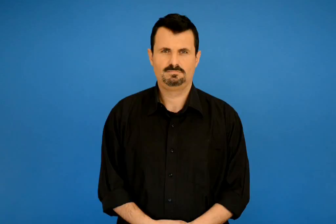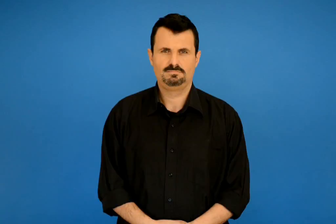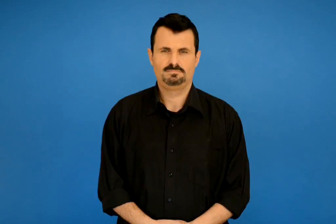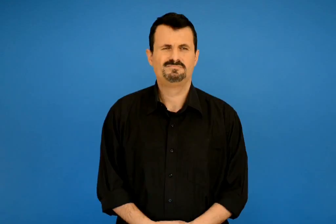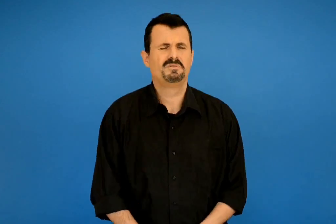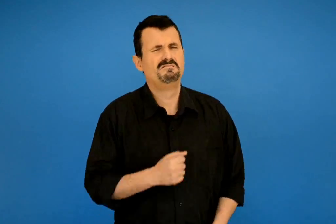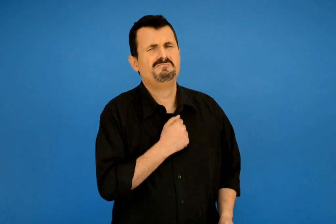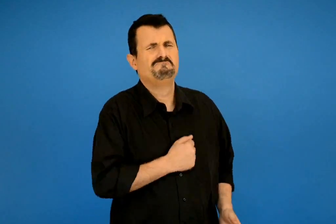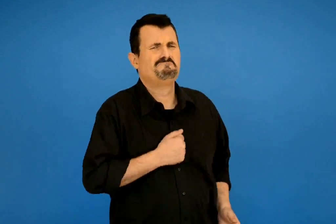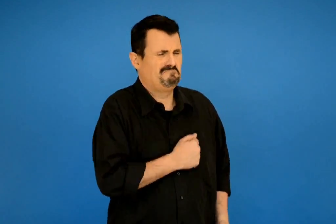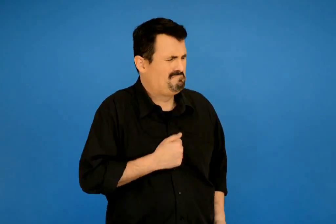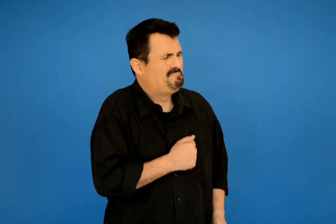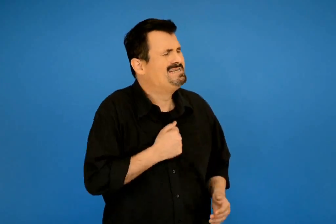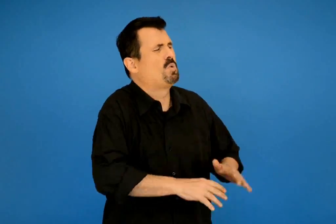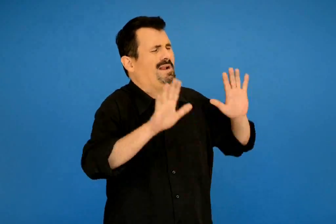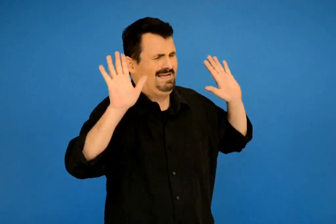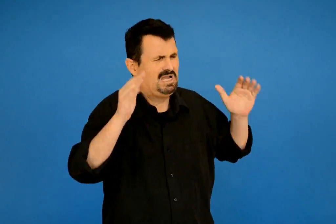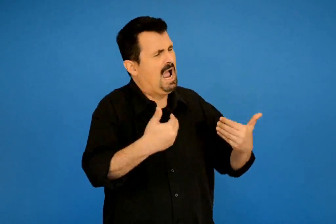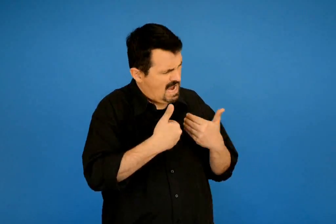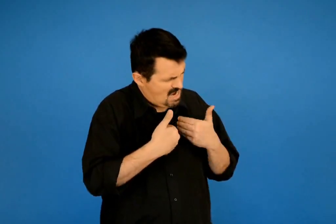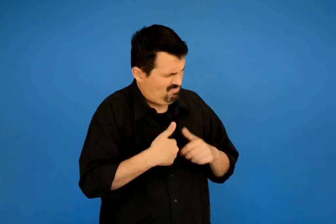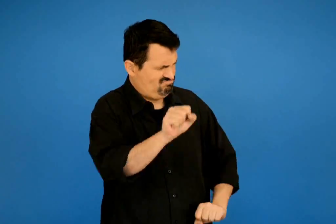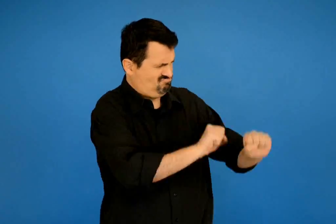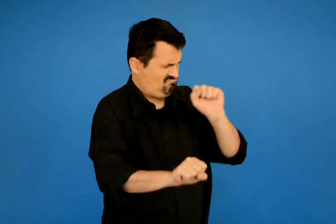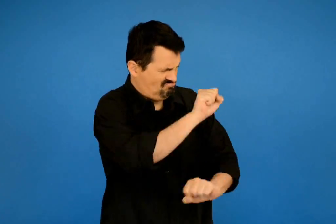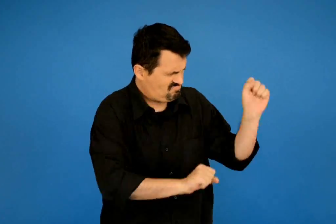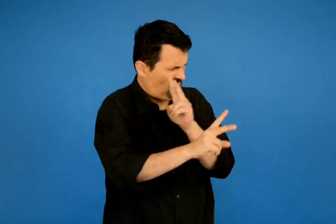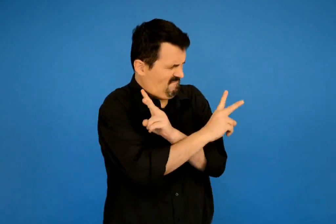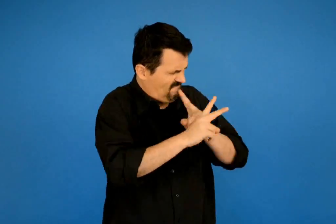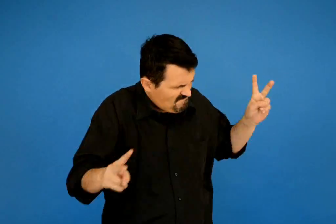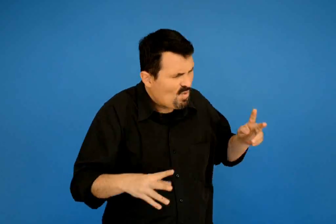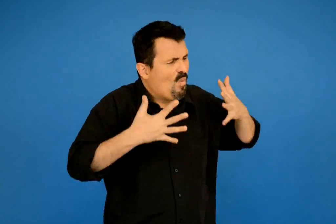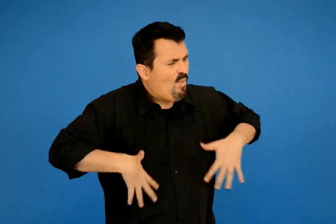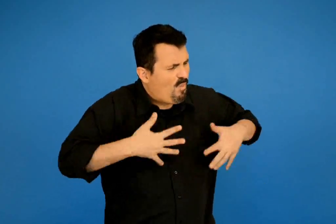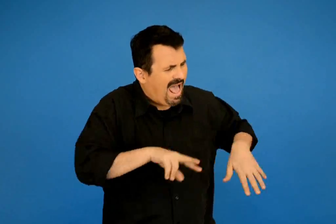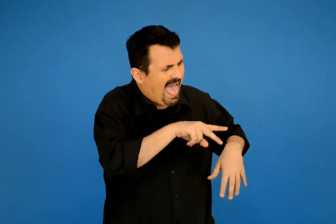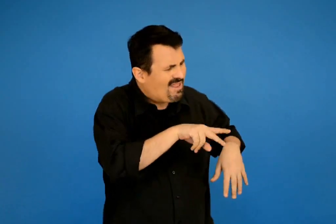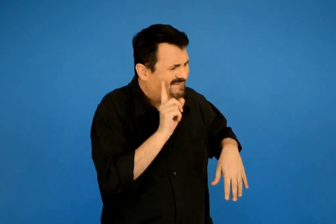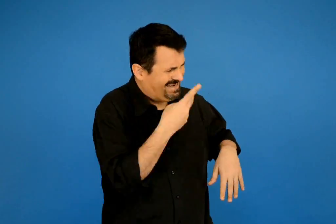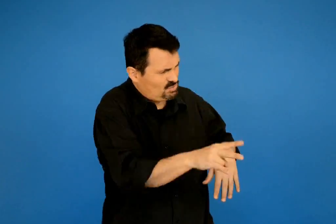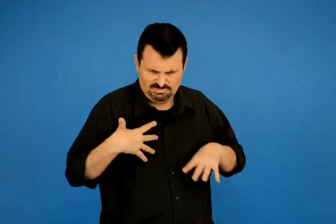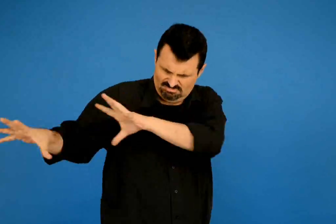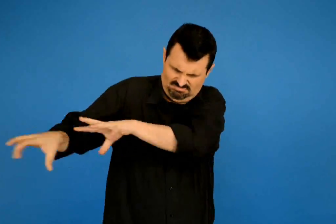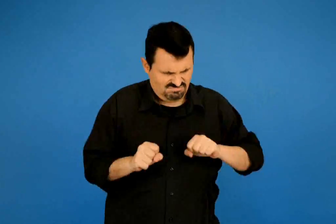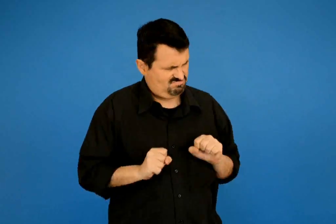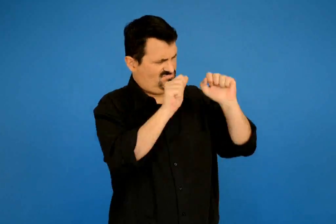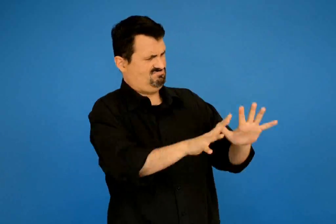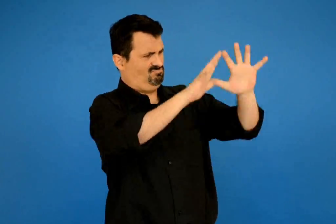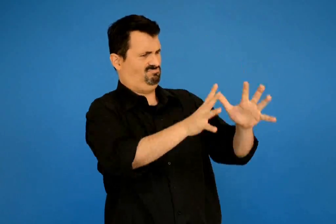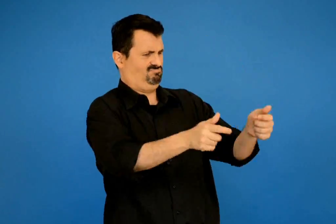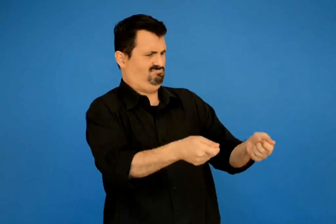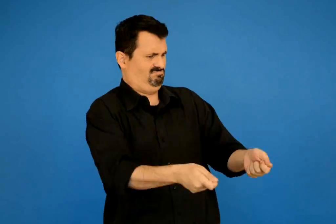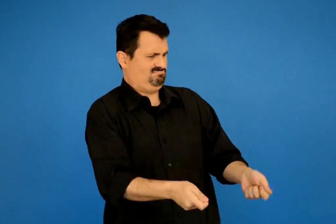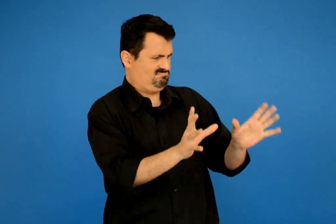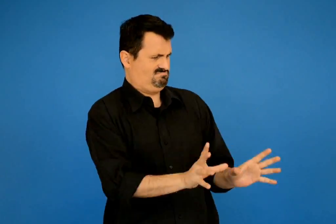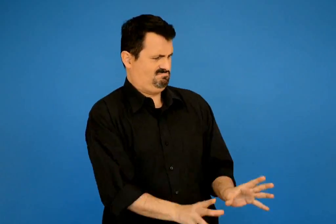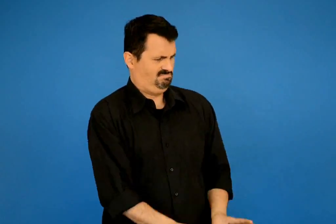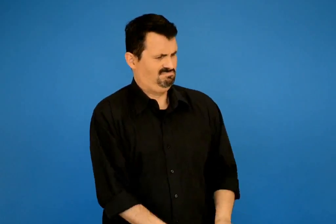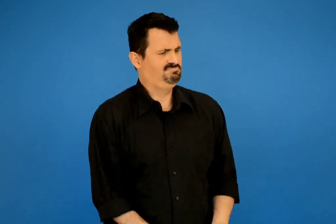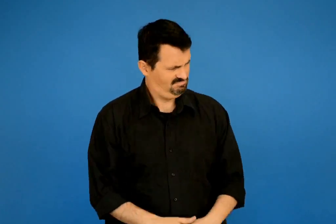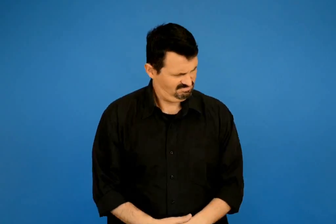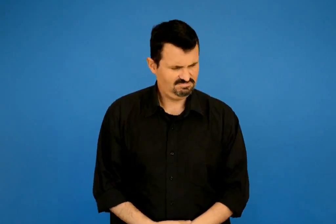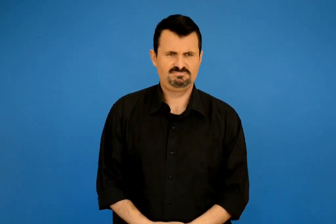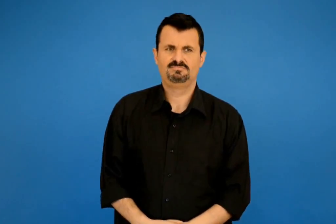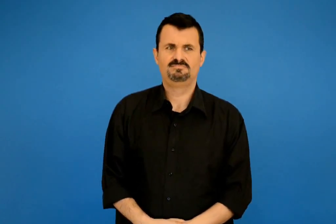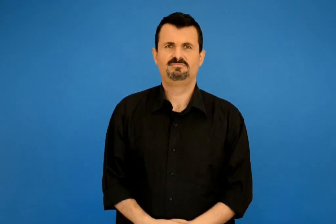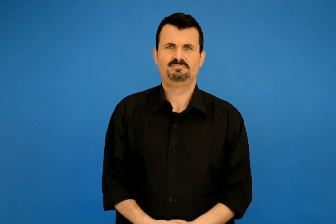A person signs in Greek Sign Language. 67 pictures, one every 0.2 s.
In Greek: μη στενοχωριέσαι της λέει εκείνη εγώ θα σε λούσω και θα πάρουμε της αδελφής σου τα ρούχα και θα σου τα βάλω
